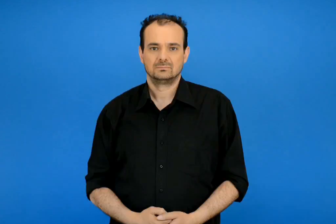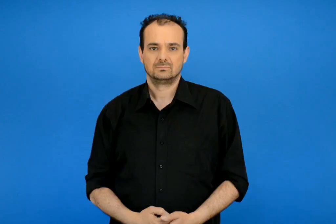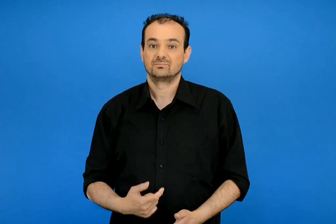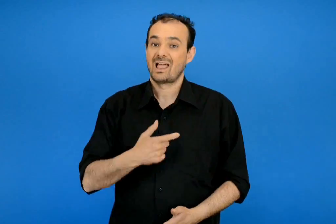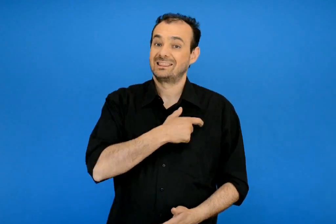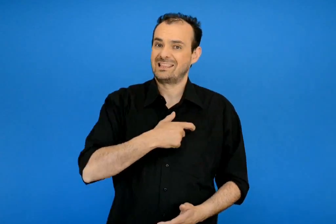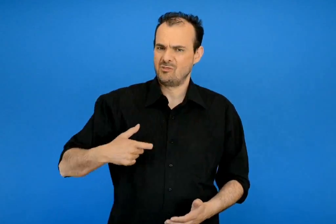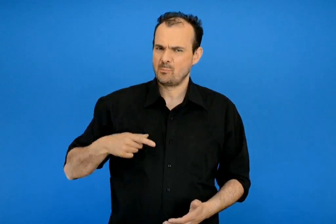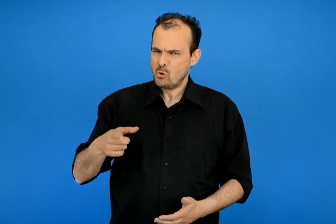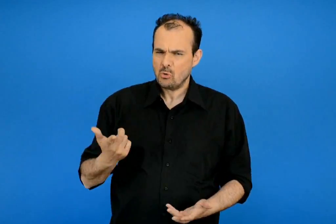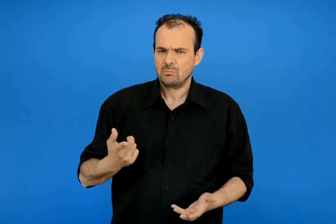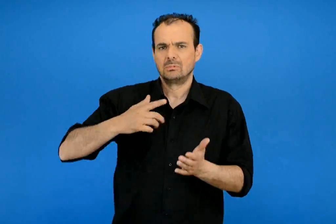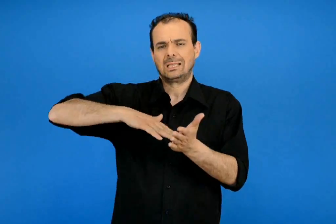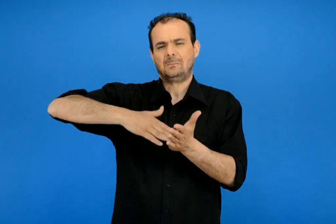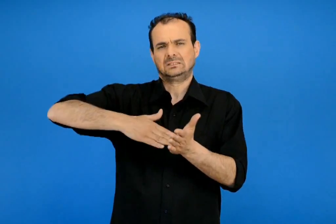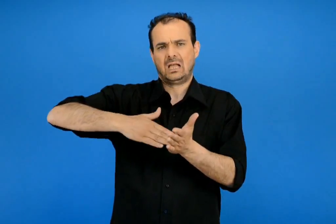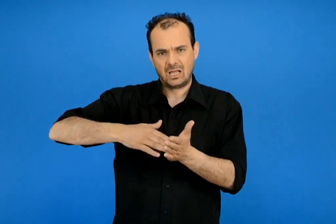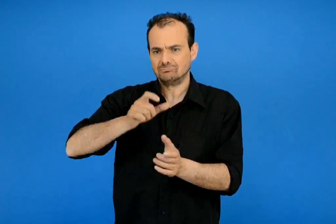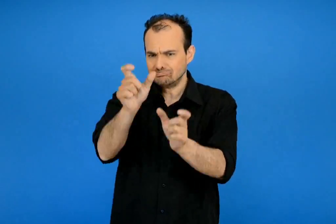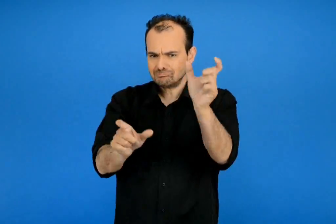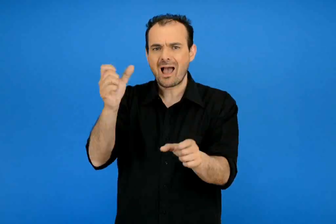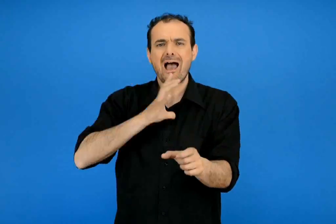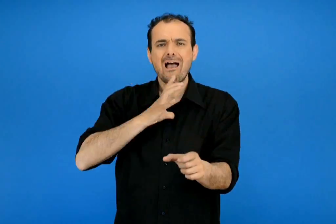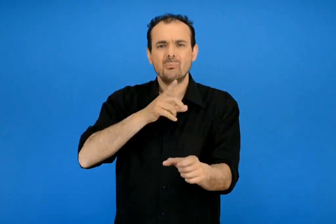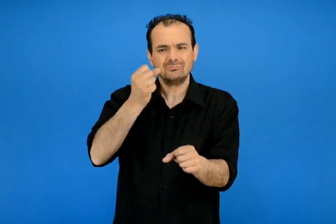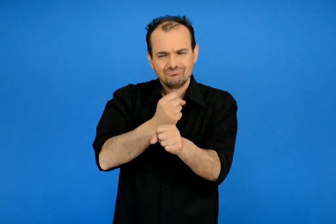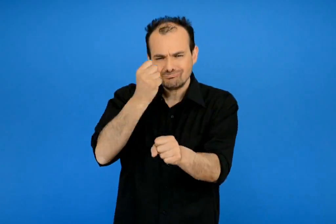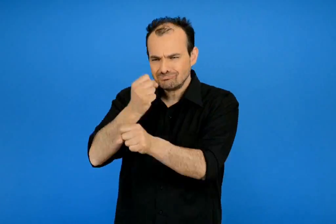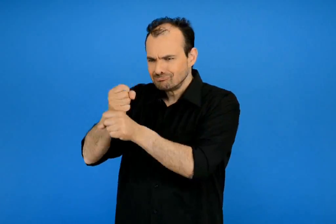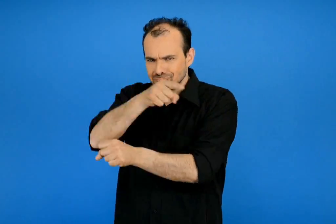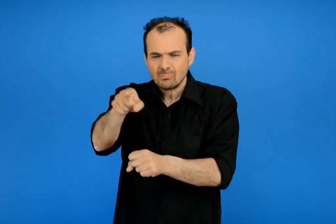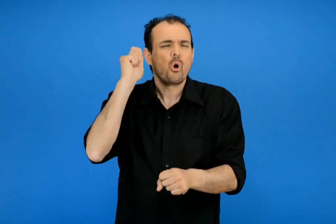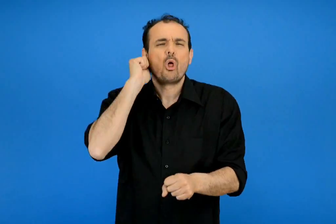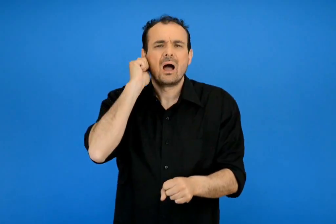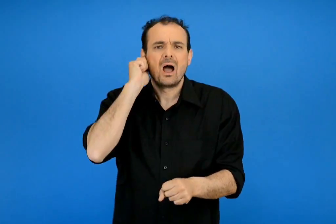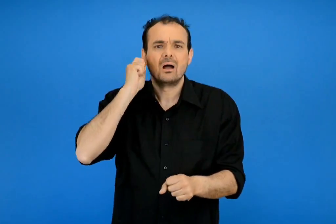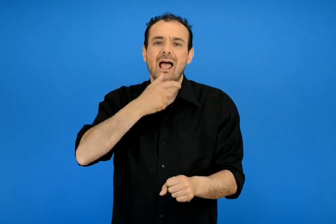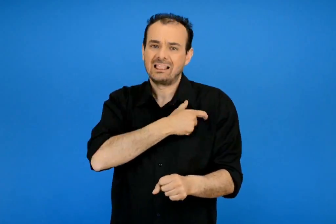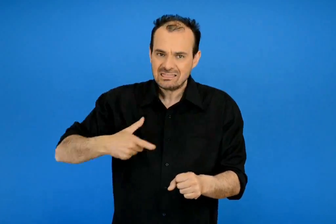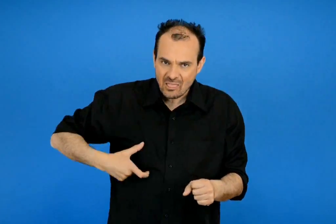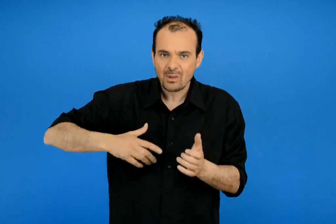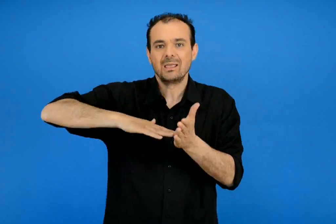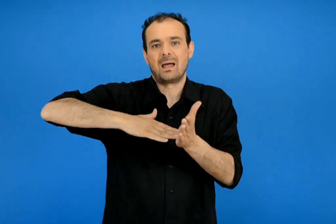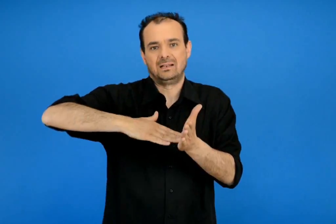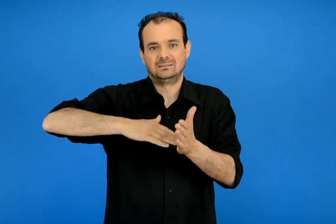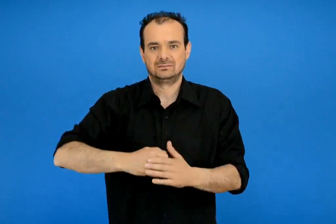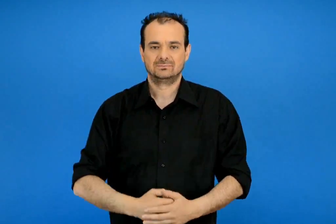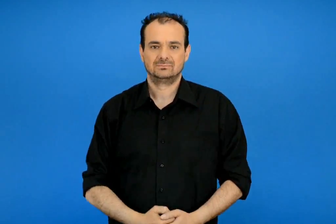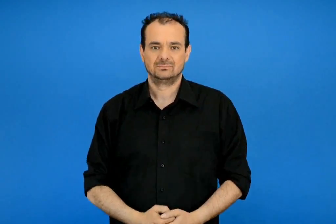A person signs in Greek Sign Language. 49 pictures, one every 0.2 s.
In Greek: το ταχυδρομείο είναι μια υπηρεσία οι άνθρωποι που εργάζονται εδώ λέγονται ταχυδρομικοί υπάλληλοι
